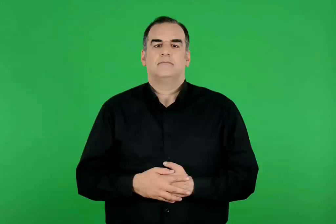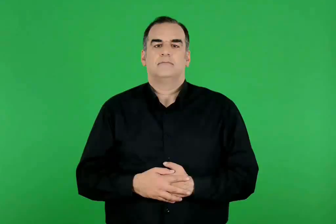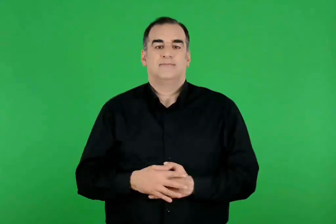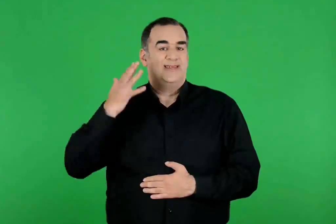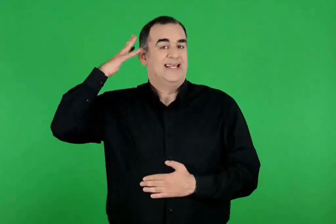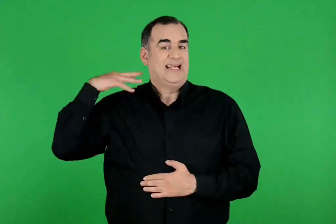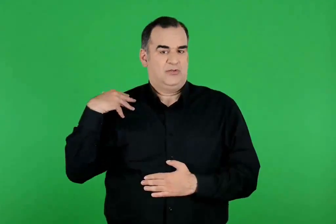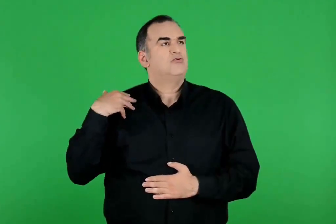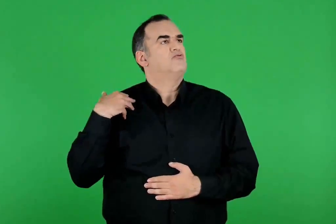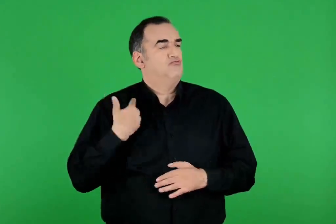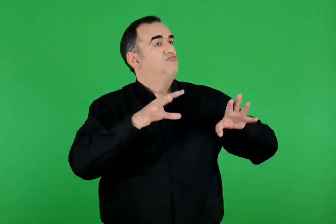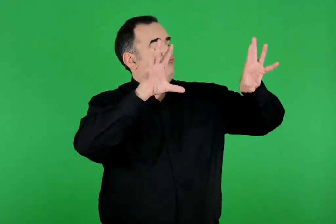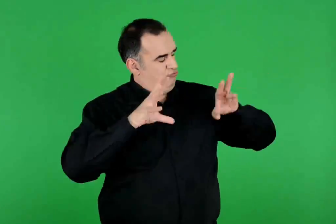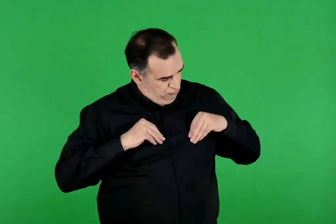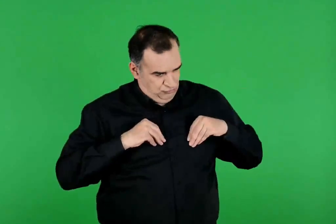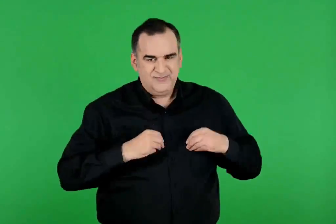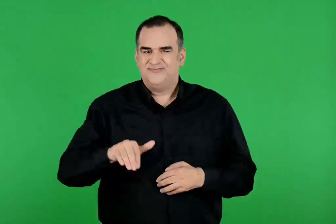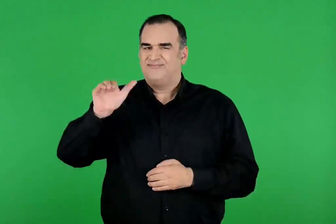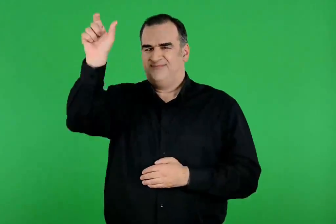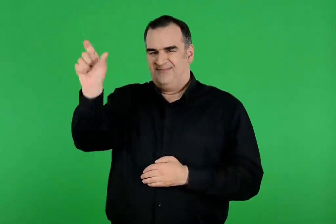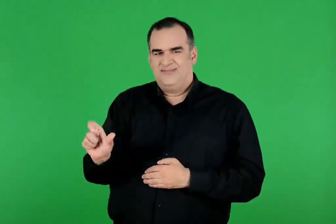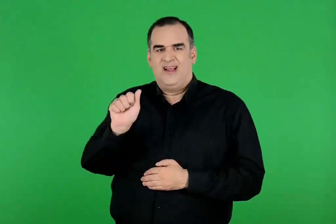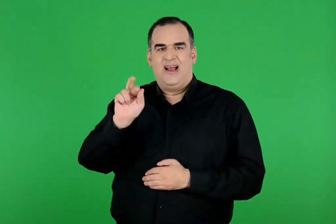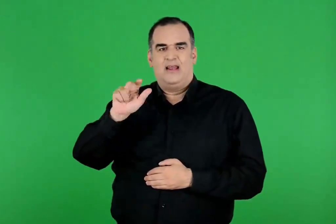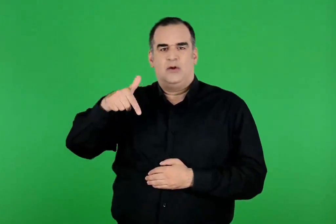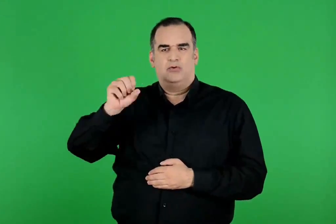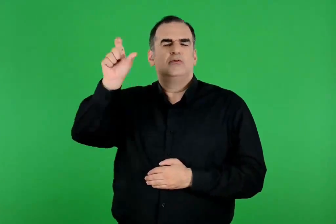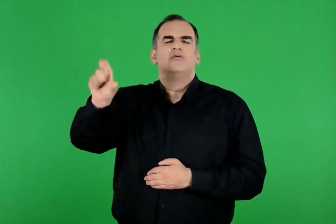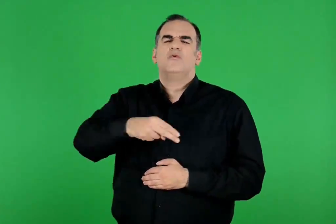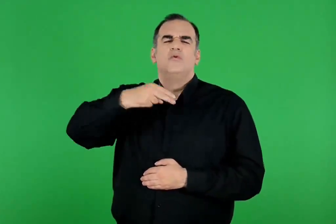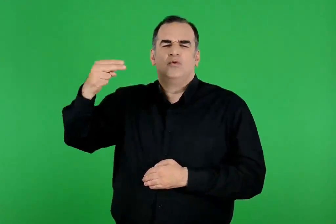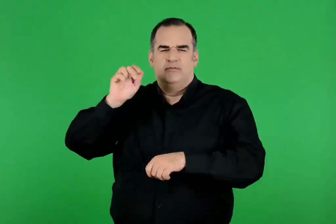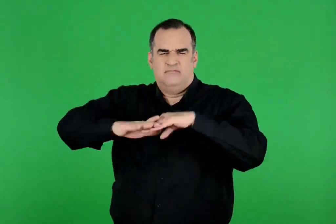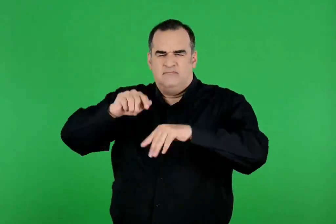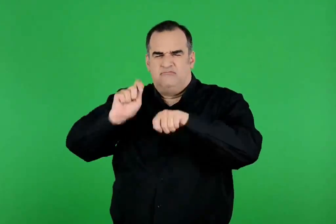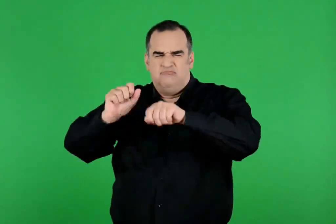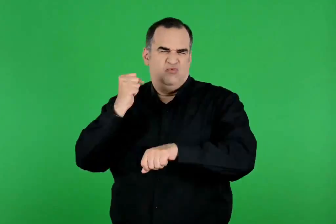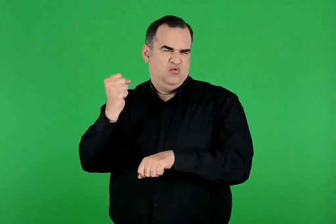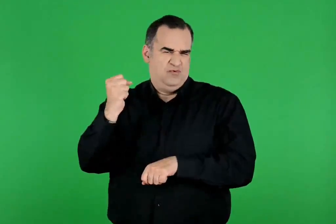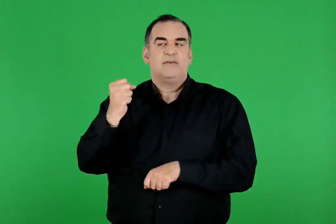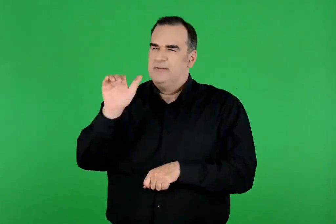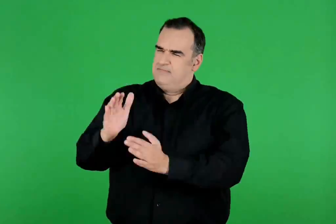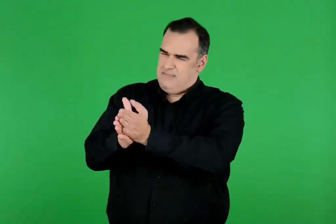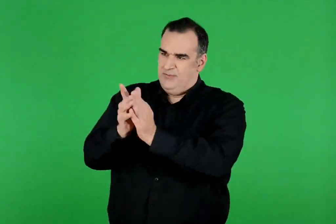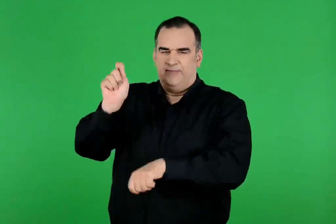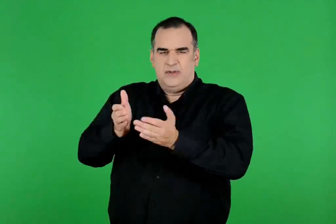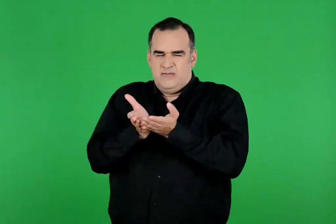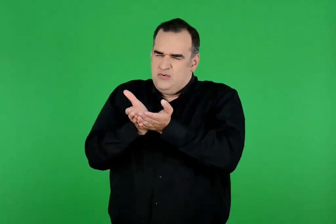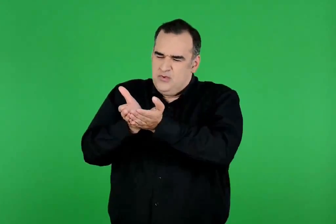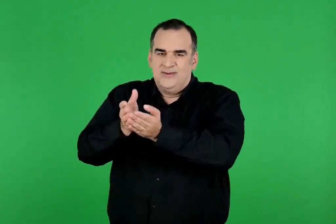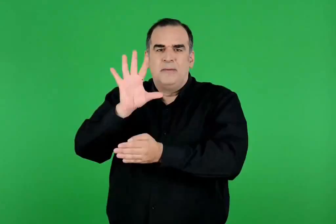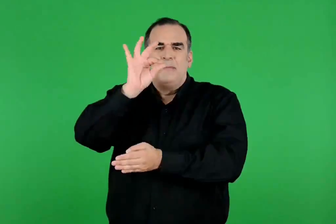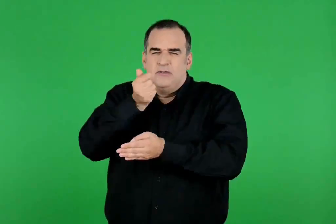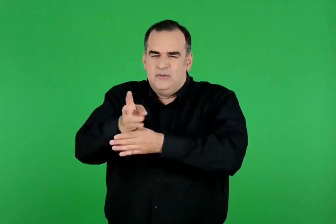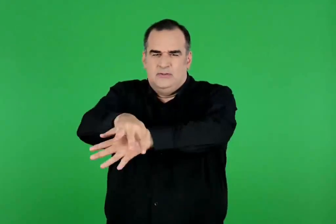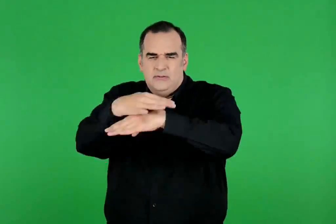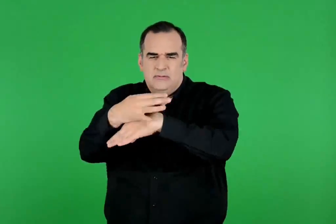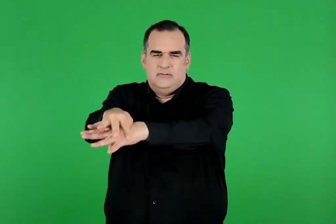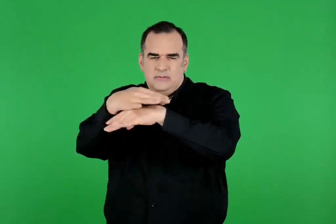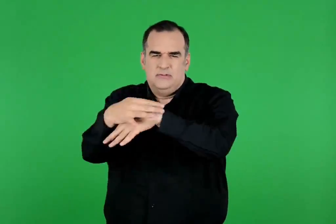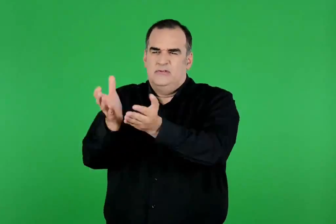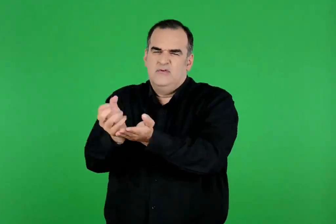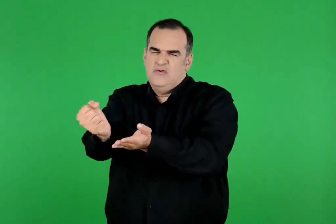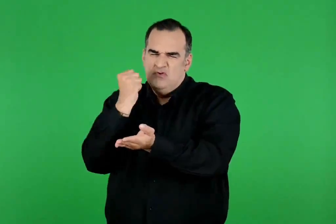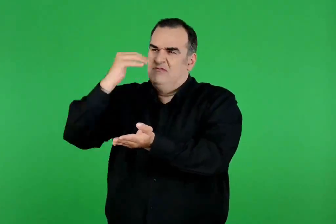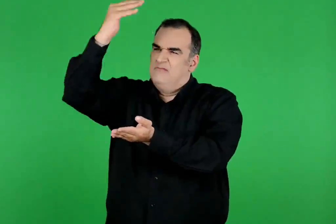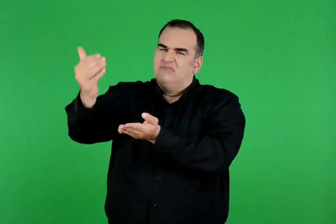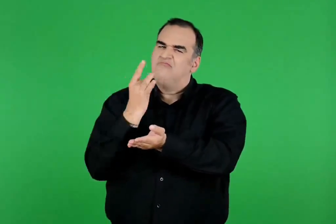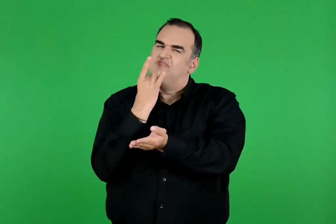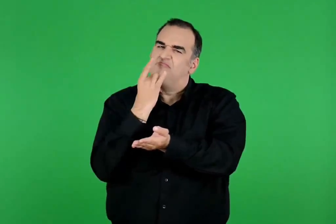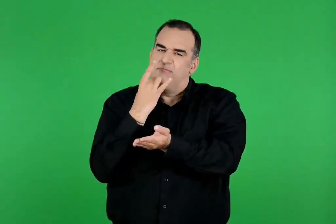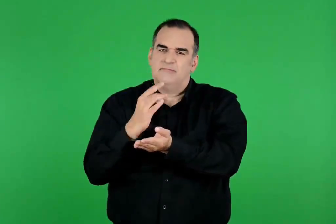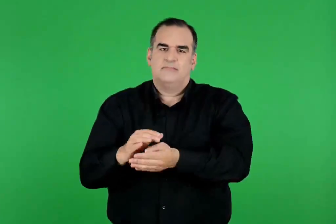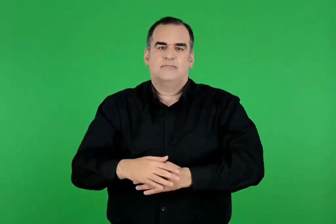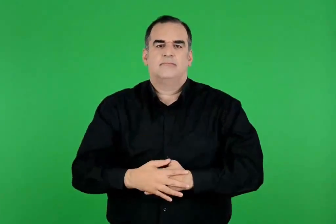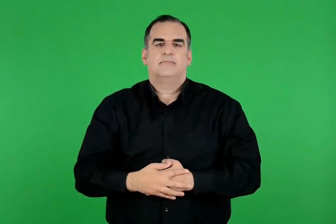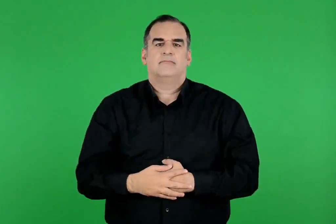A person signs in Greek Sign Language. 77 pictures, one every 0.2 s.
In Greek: ο ιάσονας δέχτηκε κι αμέσως παρήγγειλε στον άργο , που ήταν περίφημος τεχνίτης , να του φτιάξει ένα γερό καράβι με πενήντα κουπιά
